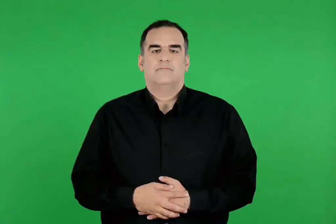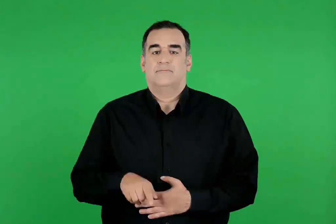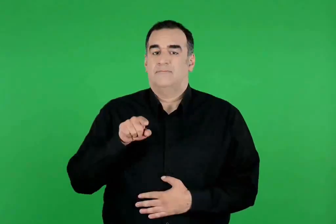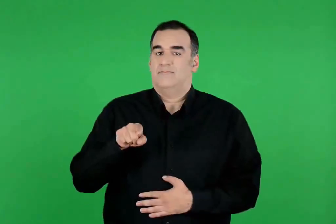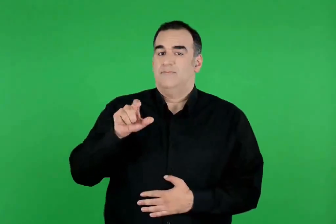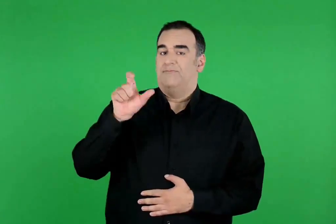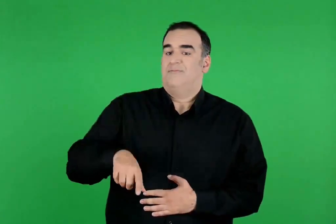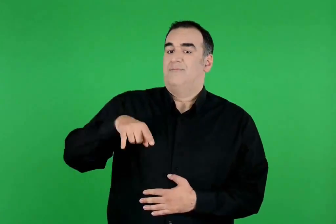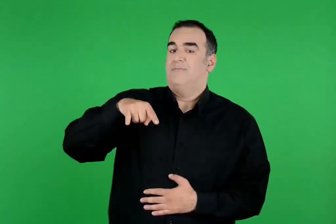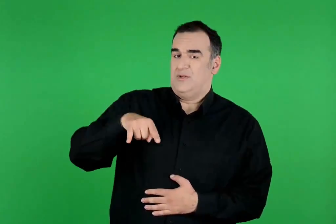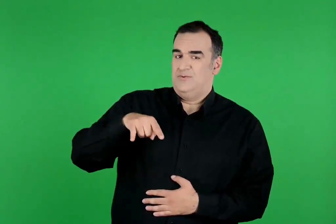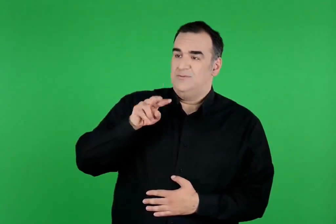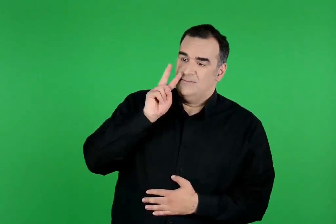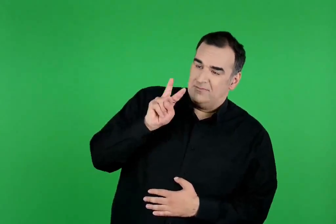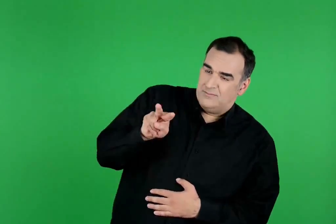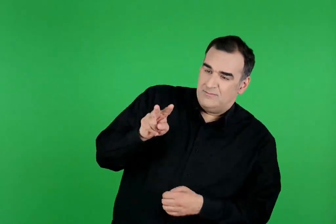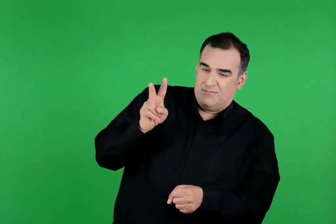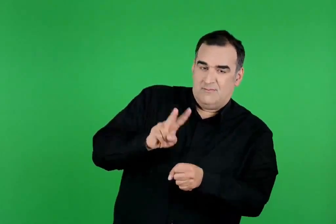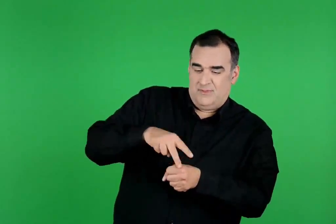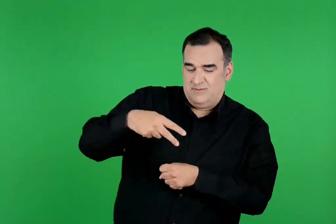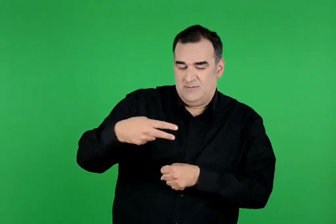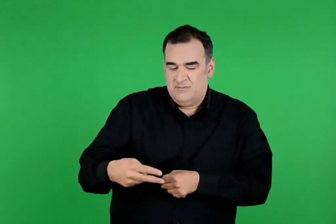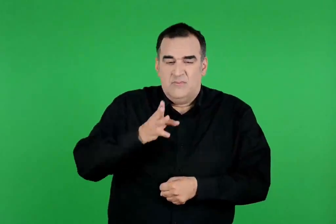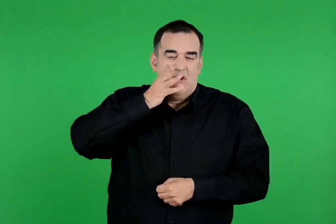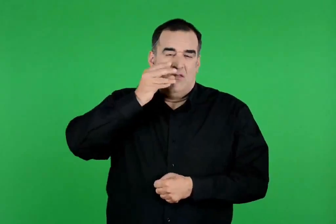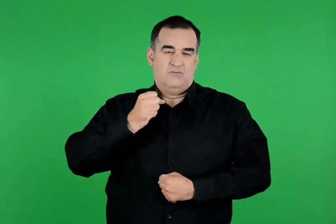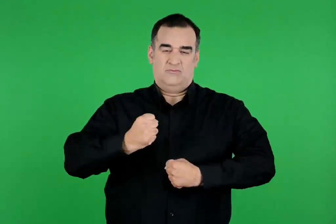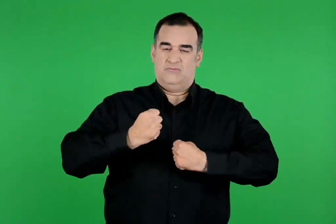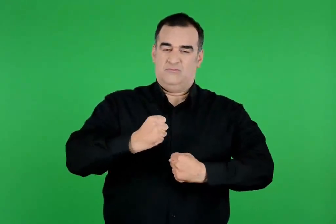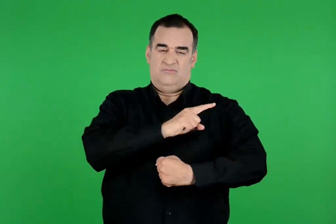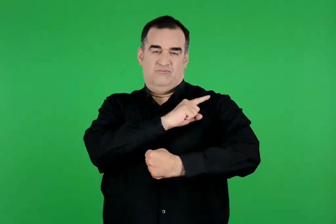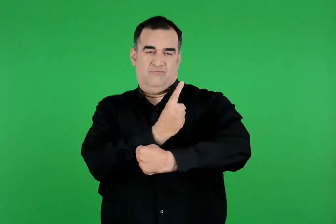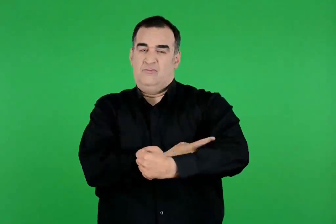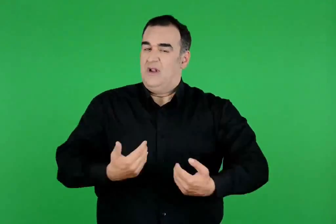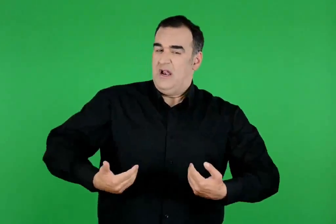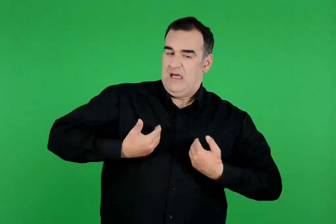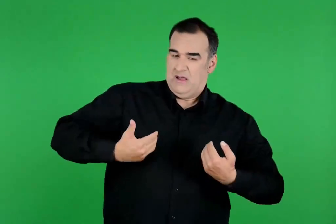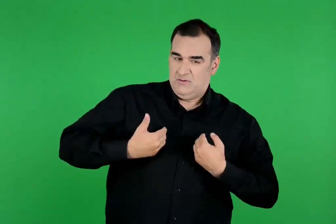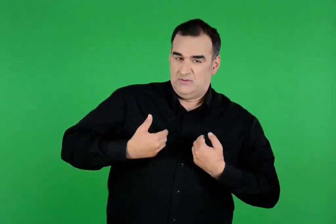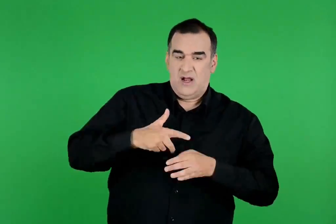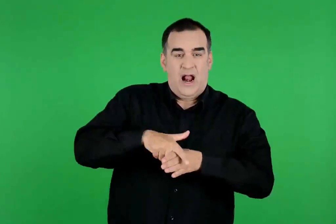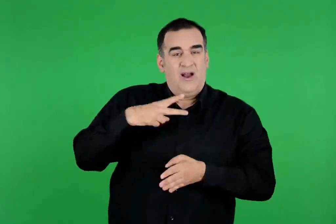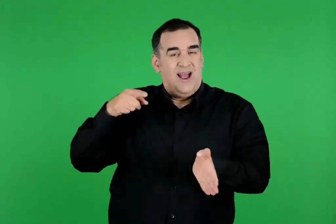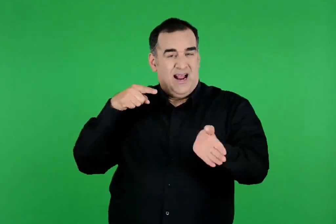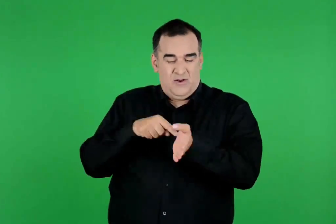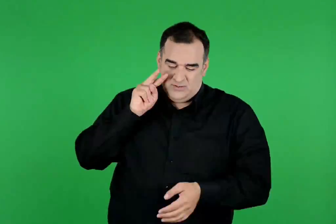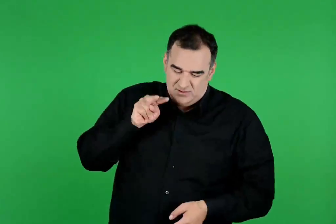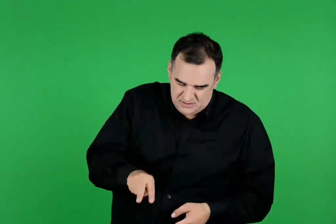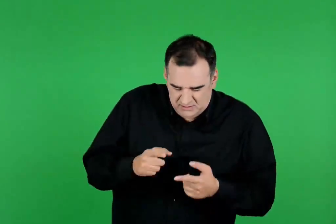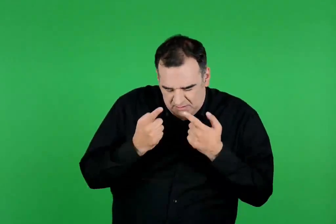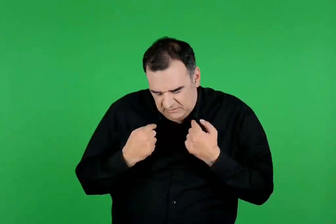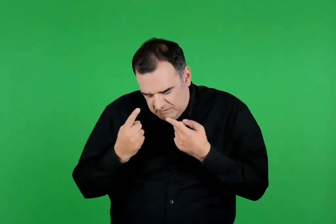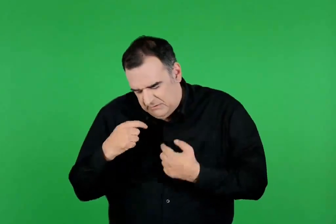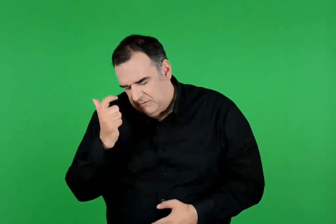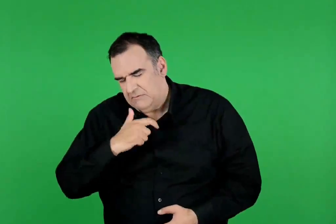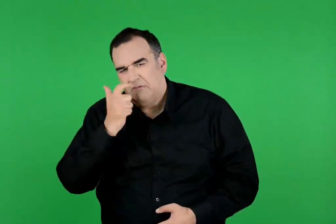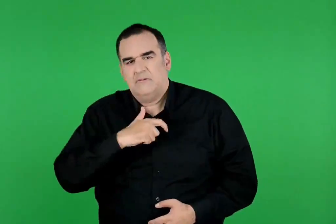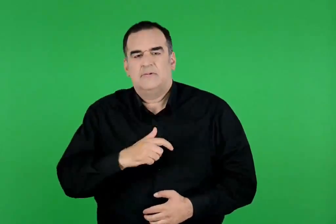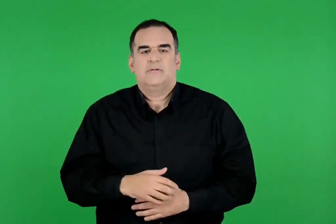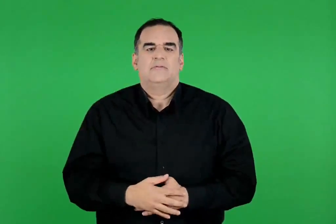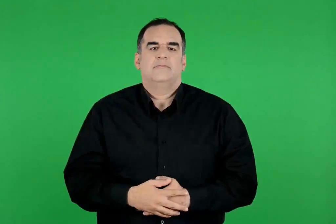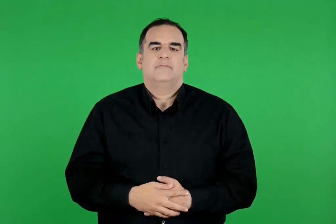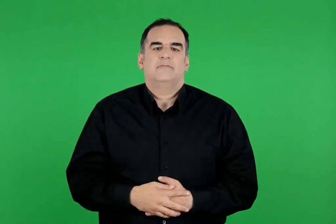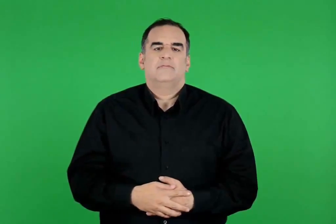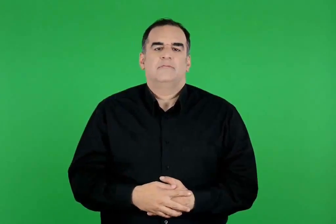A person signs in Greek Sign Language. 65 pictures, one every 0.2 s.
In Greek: τον πάτροκλο σαν είδαν σκοτωμένο που ήταν τόσο ανδρείος , και δυνατός και νέος , άρχισαν τα άλογα να κλαίνε του αχιλλέως
